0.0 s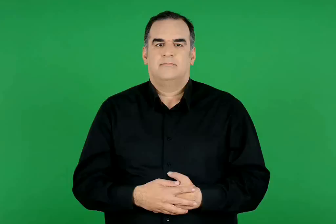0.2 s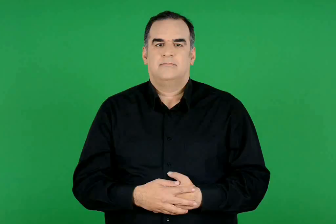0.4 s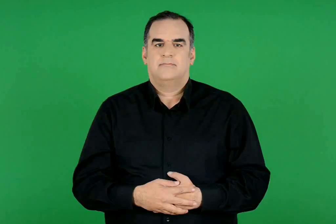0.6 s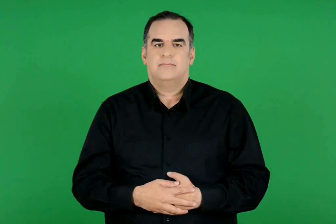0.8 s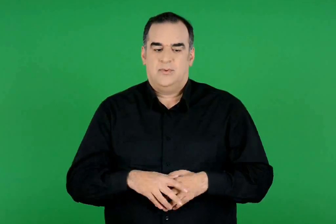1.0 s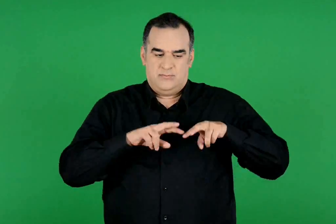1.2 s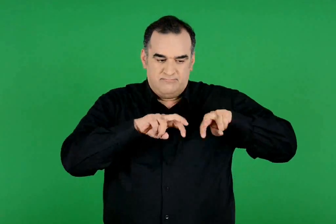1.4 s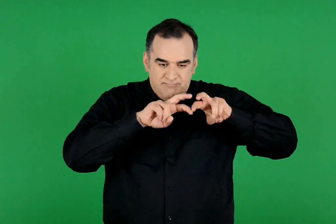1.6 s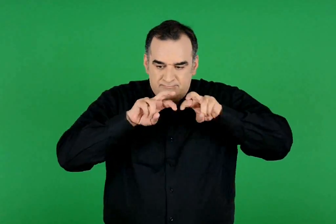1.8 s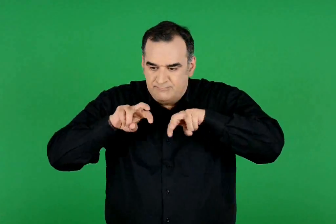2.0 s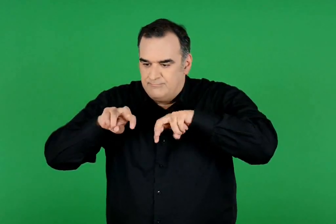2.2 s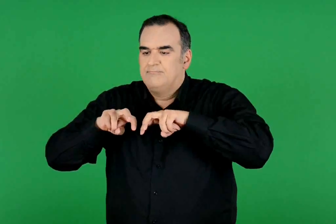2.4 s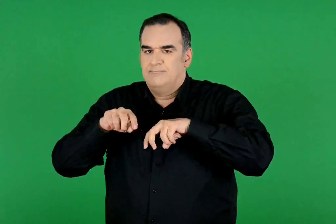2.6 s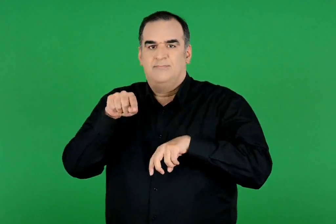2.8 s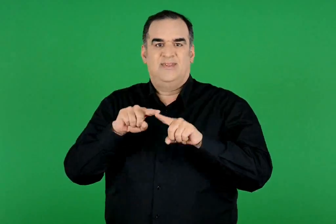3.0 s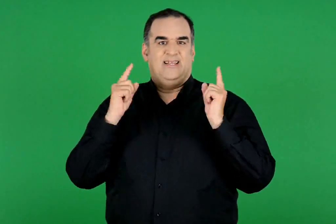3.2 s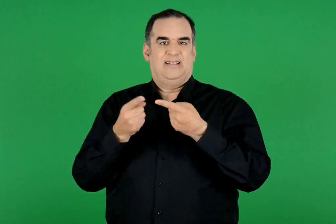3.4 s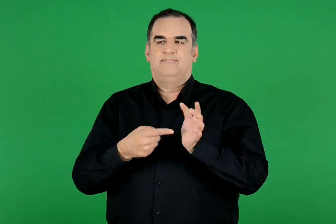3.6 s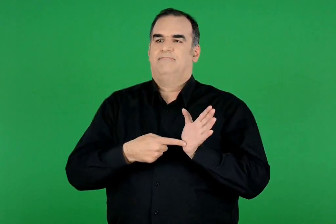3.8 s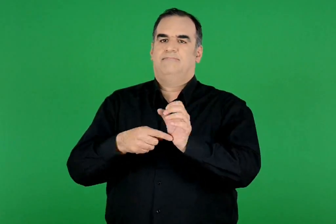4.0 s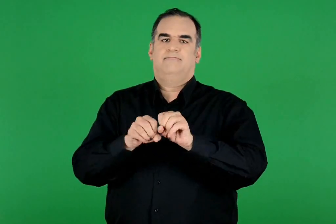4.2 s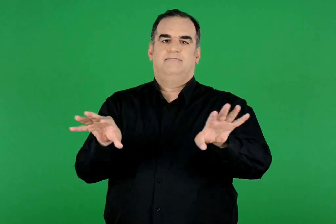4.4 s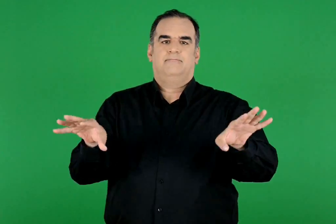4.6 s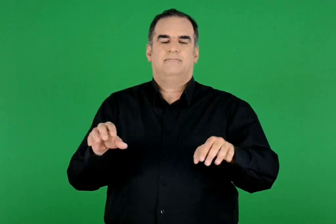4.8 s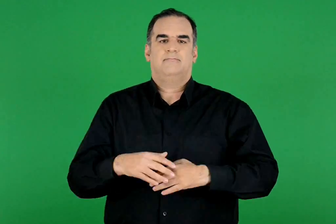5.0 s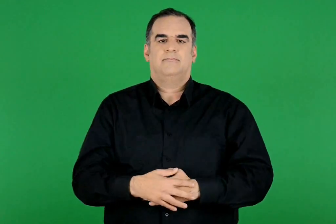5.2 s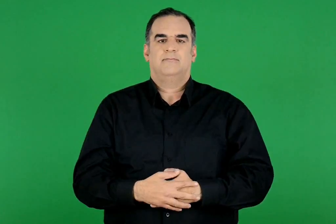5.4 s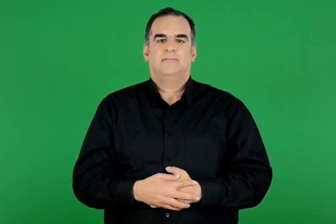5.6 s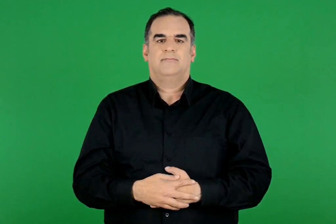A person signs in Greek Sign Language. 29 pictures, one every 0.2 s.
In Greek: ερευνούμε και ανακοινώνουμε στην τάξη:
